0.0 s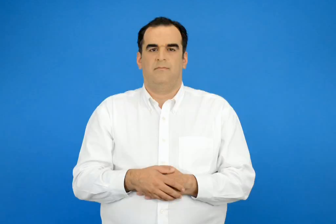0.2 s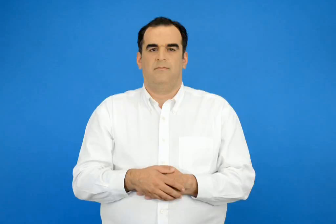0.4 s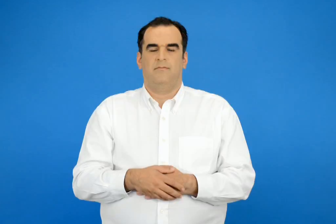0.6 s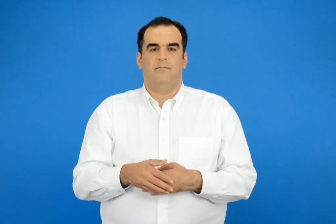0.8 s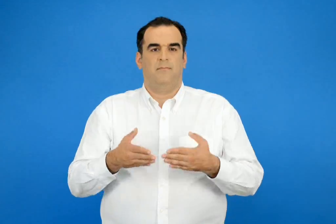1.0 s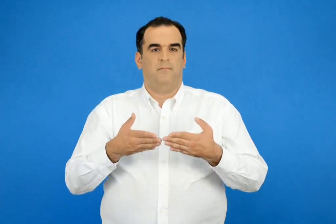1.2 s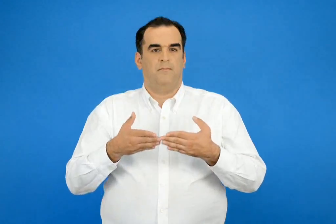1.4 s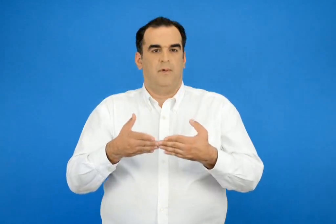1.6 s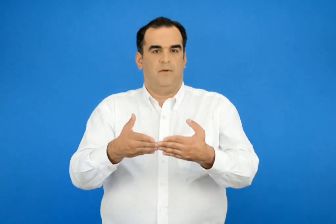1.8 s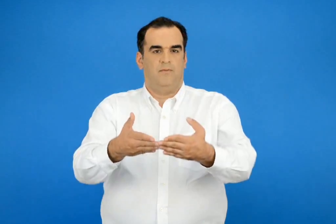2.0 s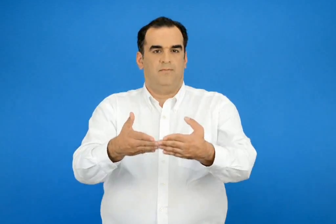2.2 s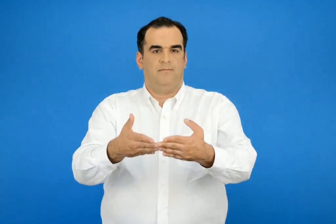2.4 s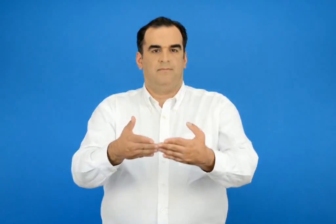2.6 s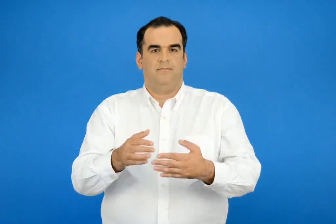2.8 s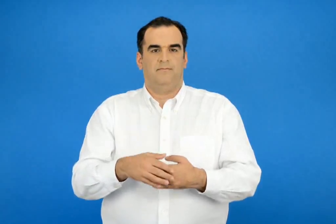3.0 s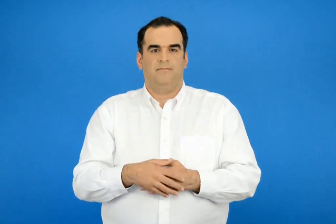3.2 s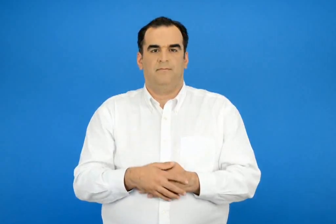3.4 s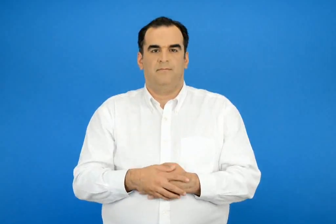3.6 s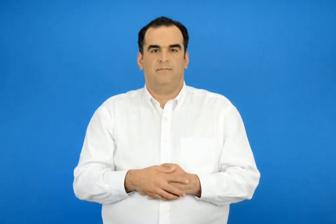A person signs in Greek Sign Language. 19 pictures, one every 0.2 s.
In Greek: πλοίο
